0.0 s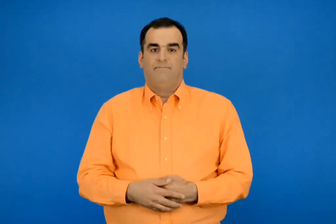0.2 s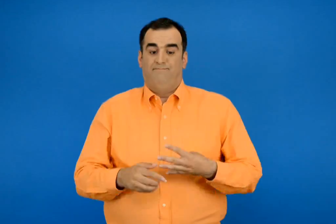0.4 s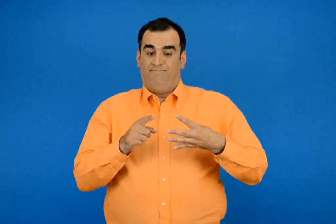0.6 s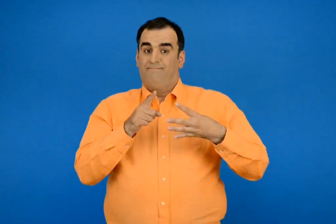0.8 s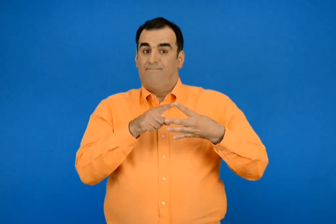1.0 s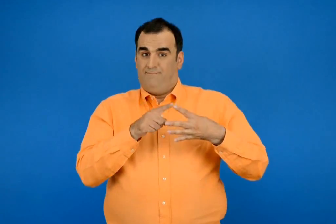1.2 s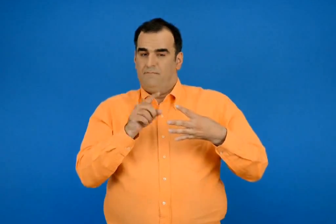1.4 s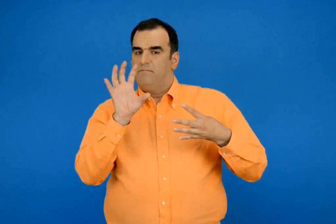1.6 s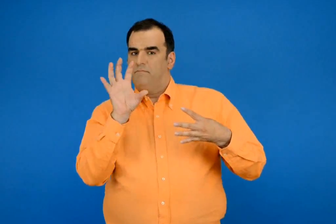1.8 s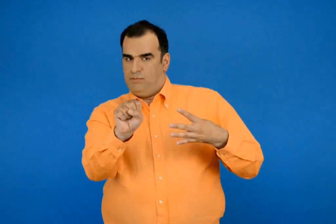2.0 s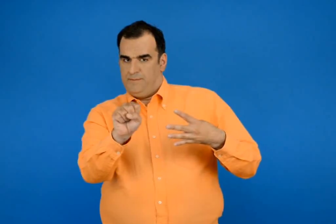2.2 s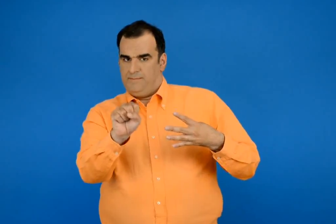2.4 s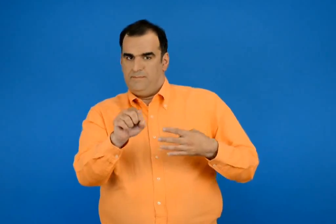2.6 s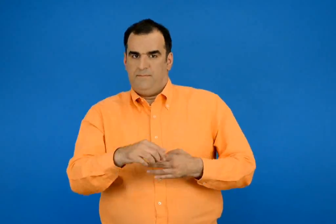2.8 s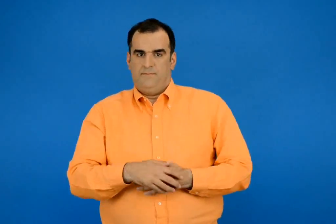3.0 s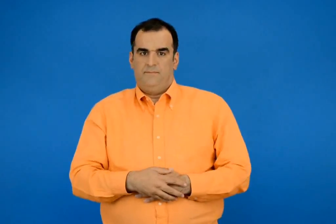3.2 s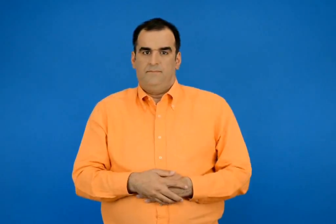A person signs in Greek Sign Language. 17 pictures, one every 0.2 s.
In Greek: με εκτίμηση
